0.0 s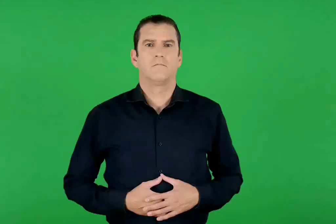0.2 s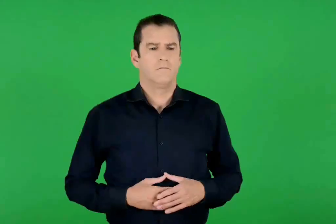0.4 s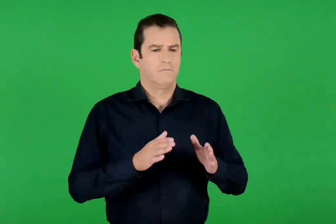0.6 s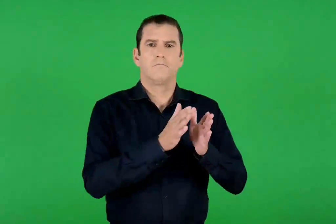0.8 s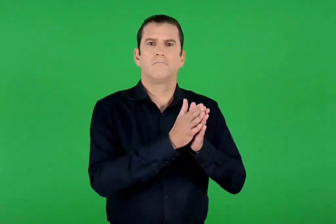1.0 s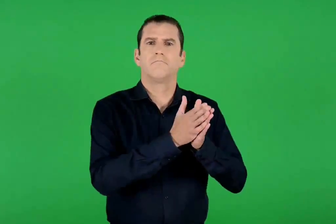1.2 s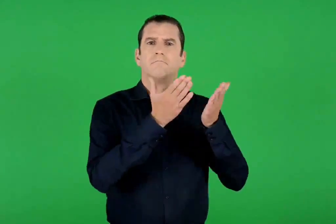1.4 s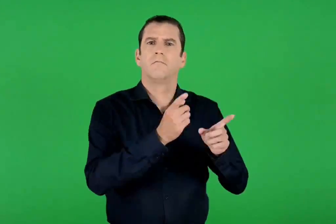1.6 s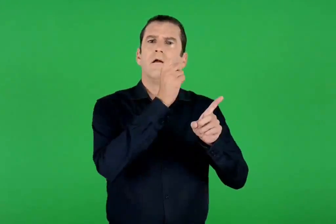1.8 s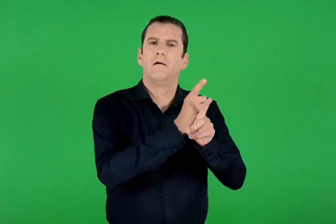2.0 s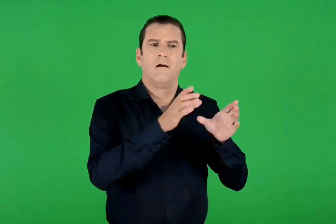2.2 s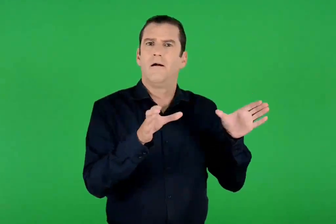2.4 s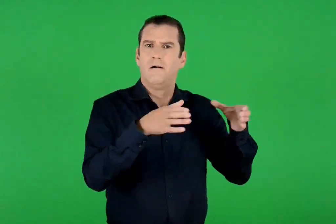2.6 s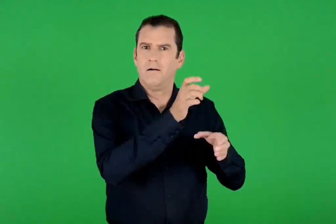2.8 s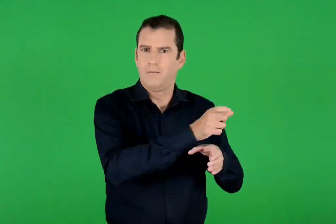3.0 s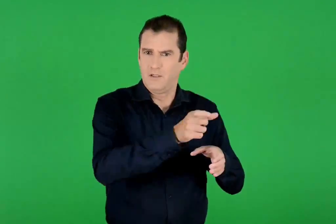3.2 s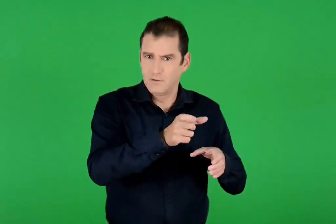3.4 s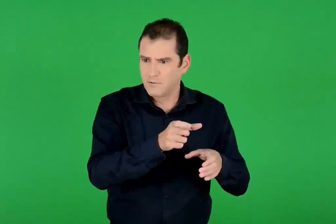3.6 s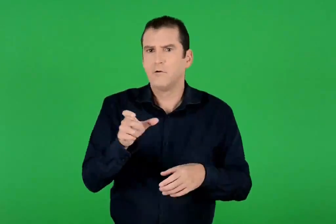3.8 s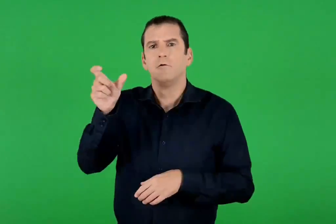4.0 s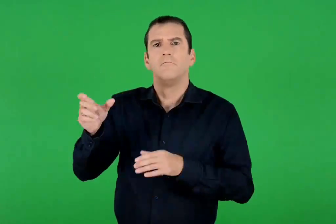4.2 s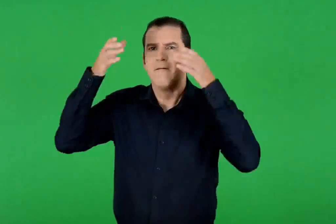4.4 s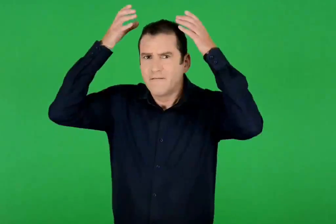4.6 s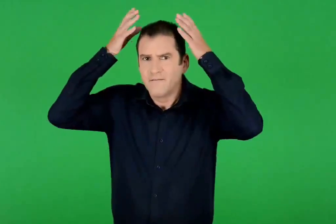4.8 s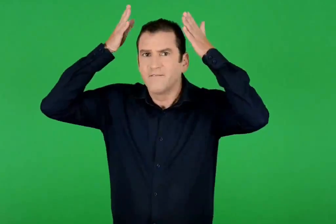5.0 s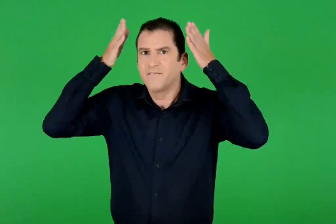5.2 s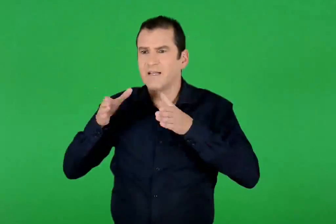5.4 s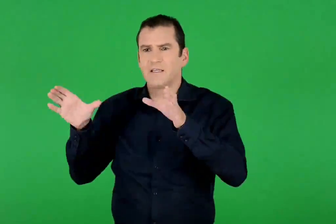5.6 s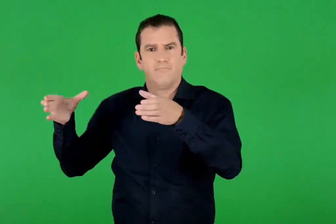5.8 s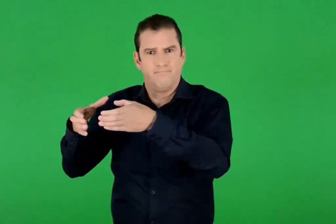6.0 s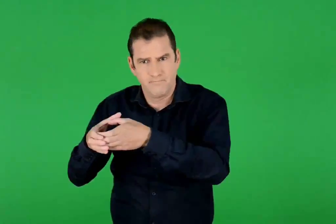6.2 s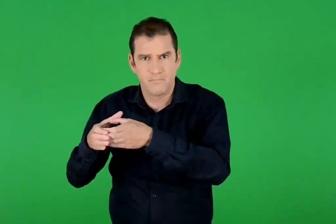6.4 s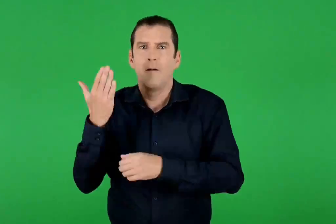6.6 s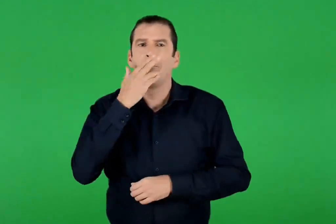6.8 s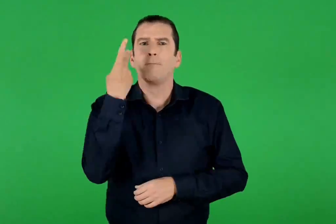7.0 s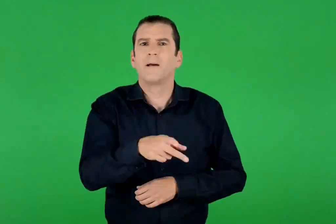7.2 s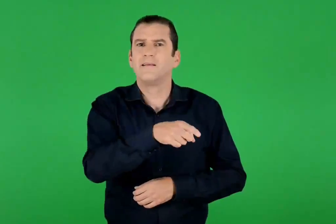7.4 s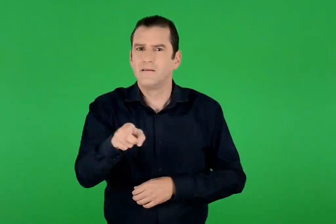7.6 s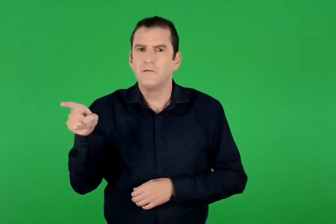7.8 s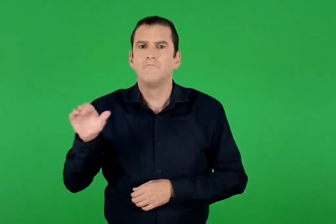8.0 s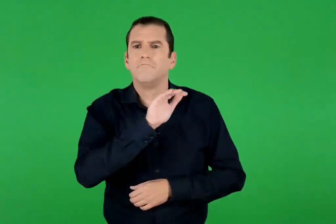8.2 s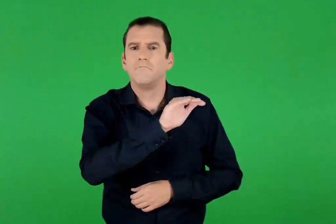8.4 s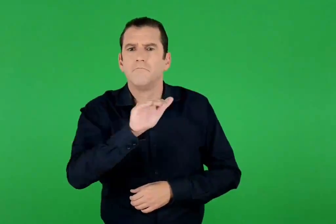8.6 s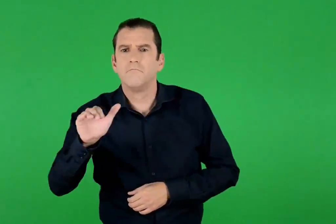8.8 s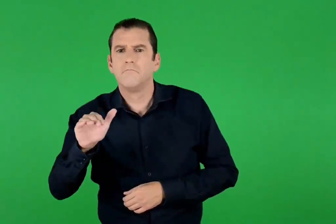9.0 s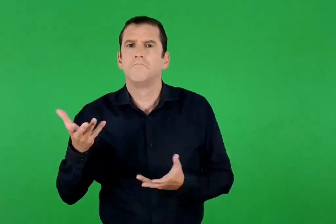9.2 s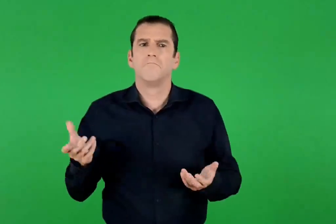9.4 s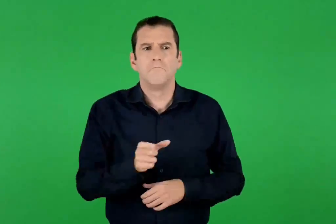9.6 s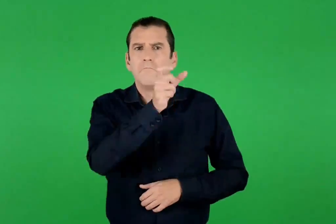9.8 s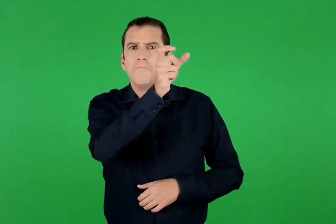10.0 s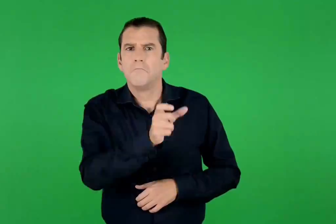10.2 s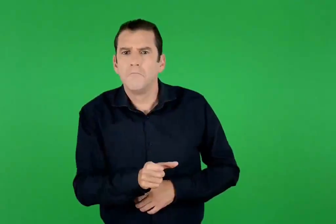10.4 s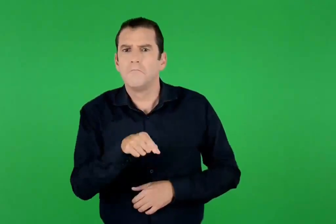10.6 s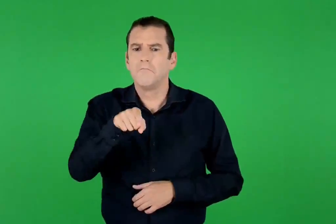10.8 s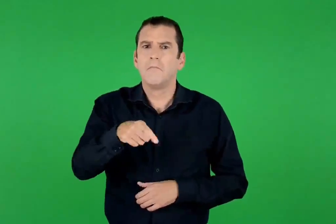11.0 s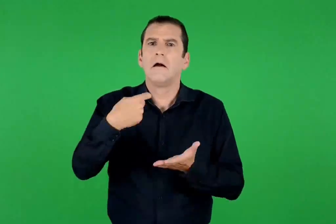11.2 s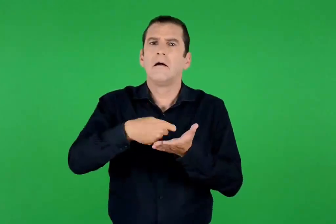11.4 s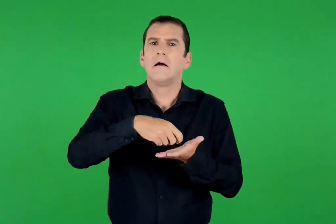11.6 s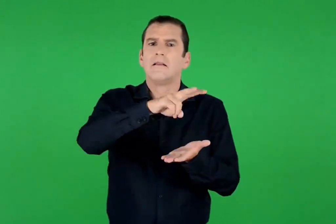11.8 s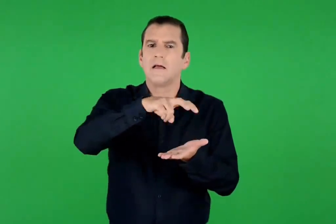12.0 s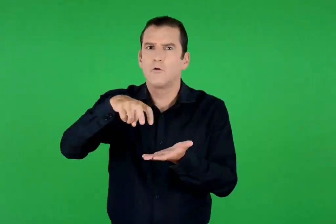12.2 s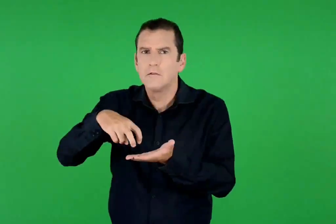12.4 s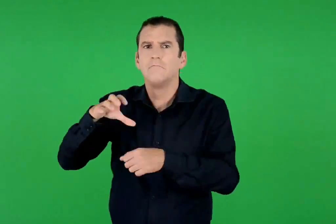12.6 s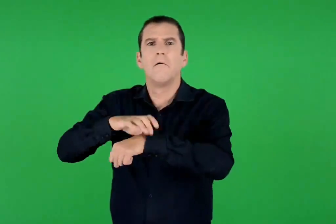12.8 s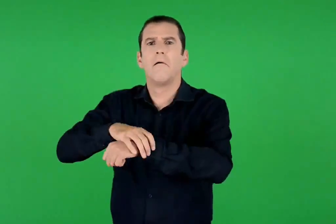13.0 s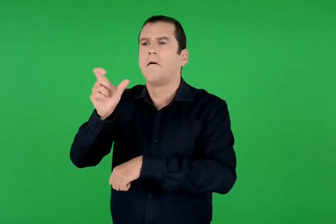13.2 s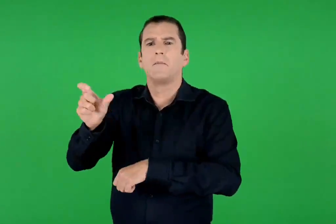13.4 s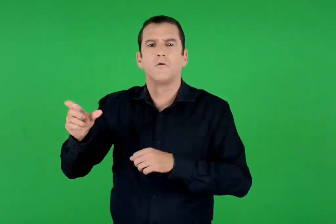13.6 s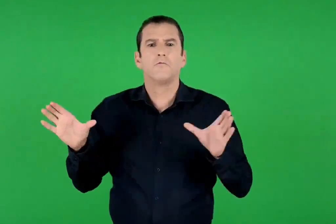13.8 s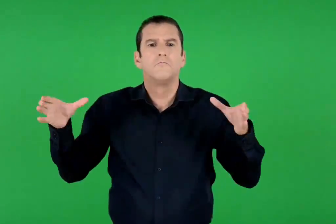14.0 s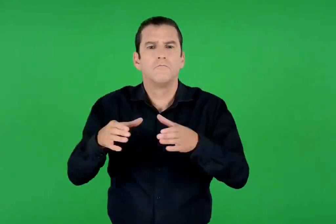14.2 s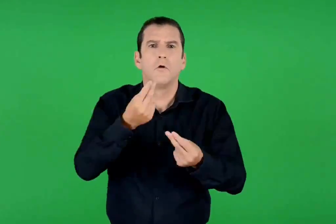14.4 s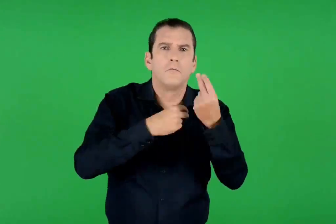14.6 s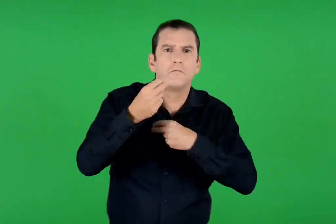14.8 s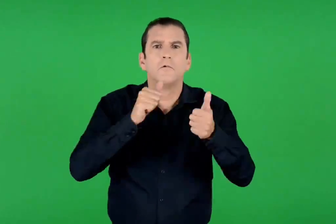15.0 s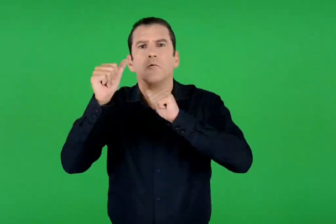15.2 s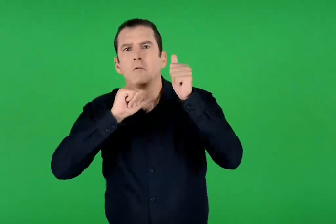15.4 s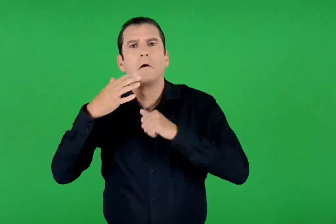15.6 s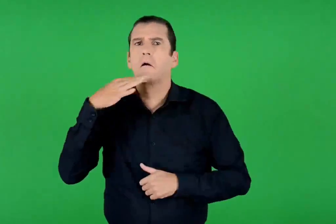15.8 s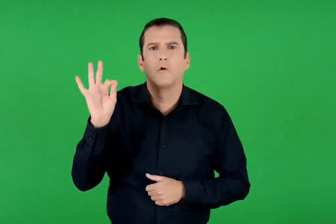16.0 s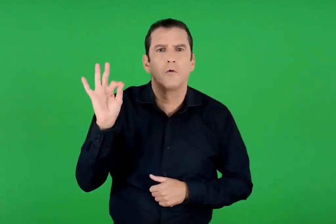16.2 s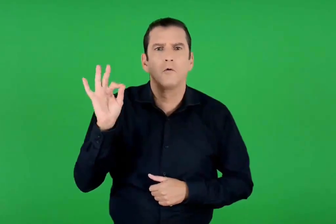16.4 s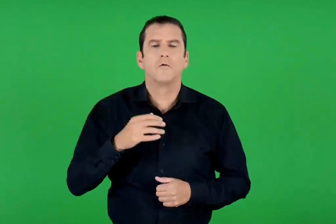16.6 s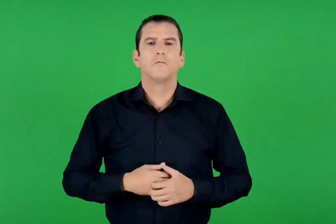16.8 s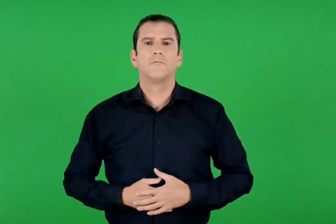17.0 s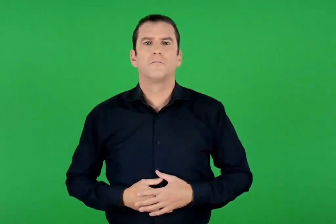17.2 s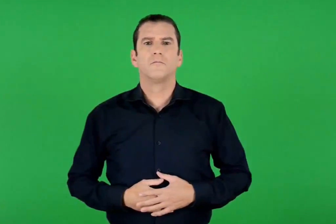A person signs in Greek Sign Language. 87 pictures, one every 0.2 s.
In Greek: οι γραμματείς και οι φαρισαίοι ρωτούσαν τους μαθητές του γιατί τρώει και πίνει με τελώνες και αμαρτωλούς ;
